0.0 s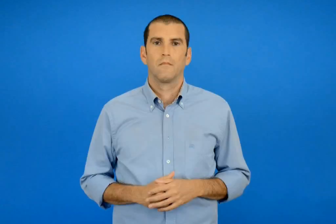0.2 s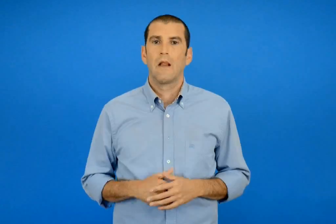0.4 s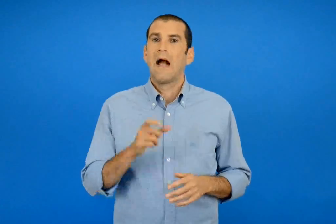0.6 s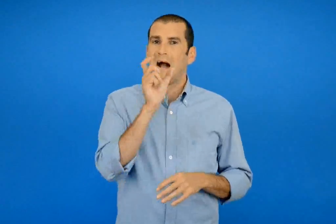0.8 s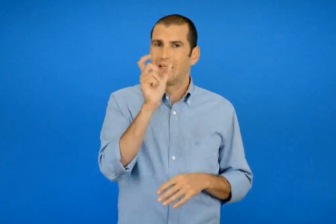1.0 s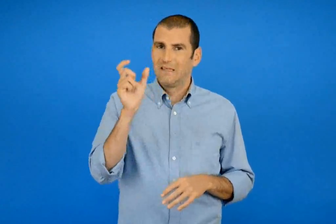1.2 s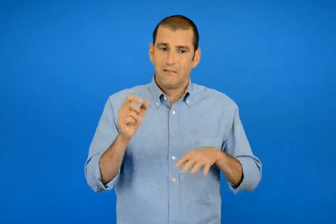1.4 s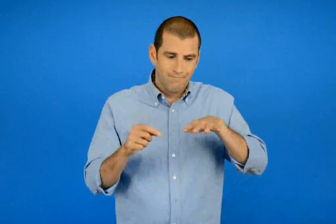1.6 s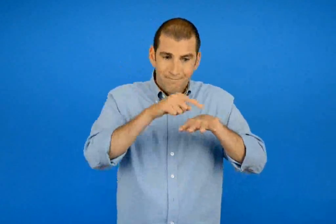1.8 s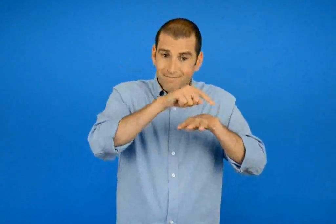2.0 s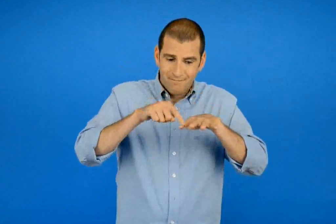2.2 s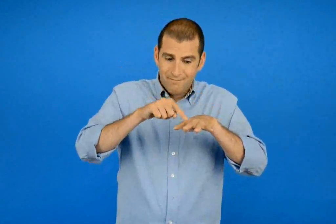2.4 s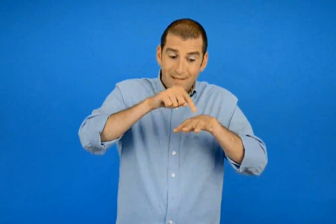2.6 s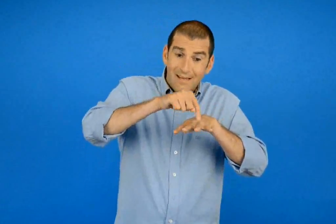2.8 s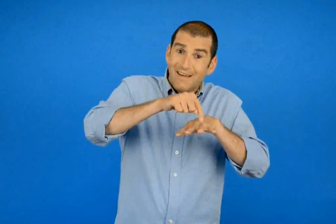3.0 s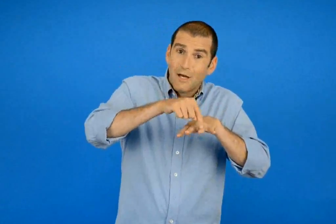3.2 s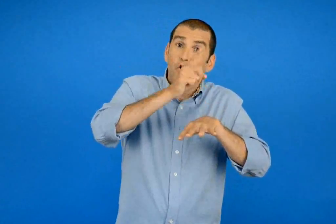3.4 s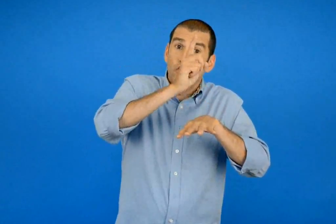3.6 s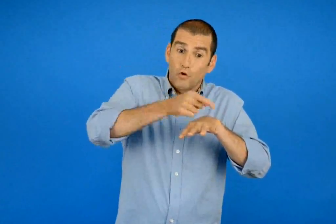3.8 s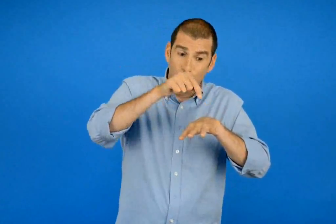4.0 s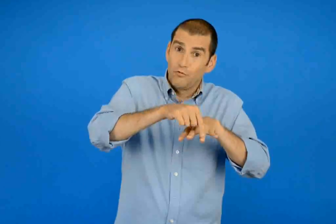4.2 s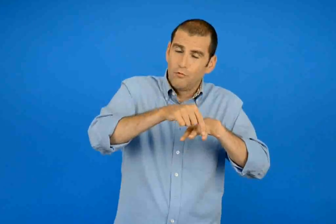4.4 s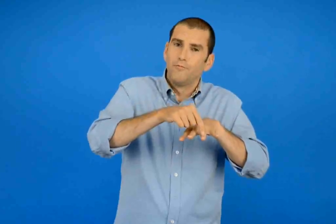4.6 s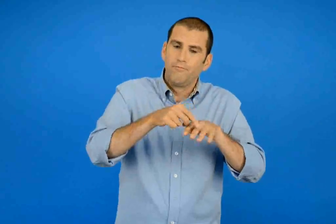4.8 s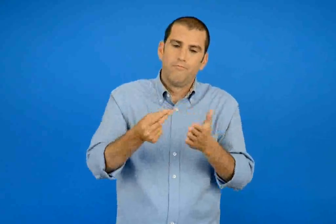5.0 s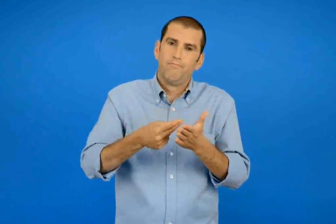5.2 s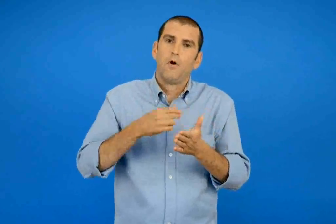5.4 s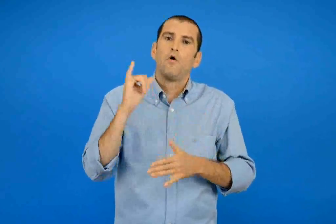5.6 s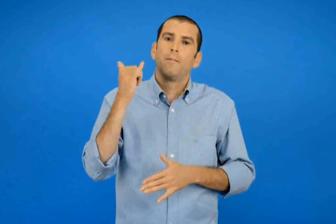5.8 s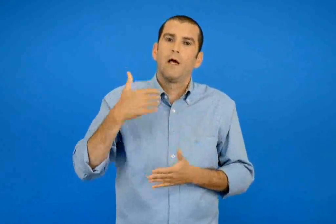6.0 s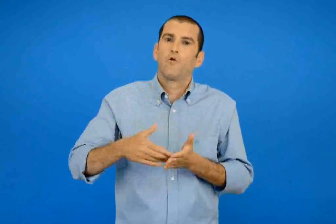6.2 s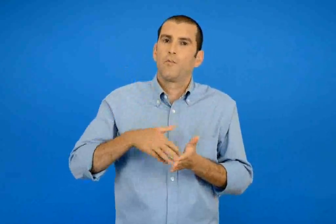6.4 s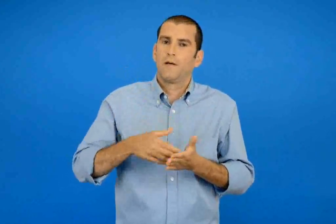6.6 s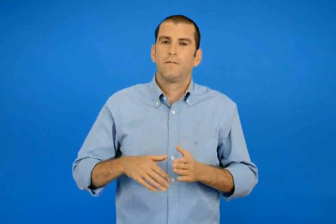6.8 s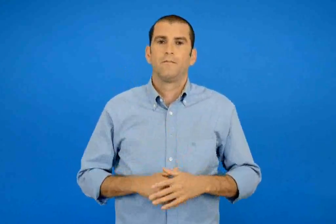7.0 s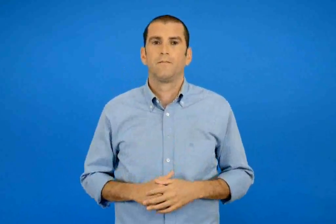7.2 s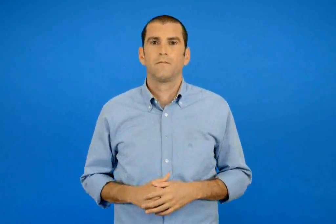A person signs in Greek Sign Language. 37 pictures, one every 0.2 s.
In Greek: και μπλε αυτές που τονίζονται στην τρίτη από το τέλος συλλαβή
